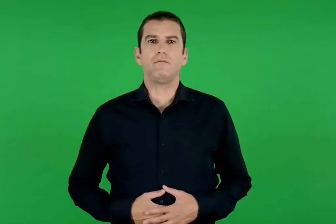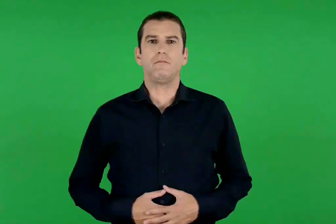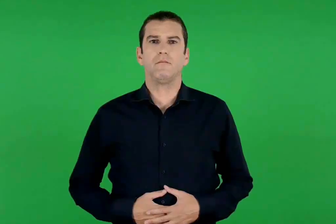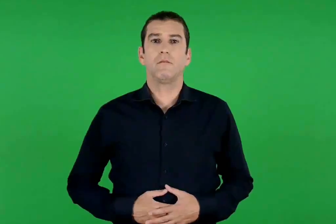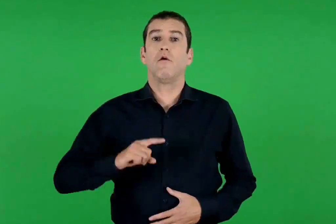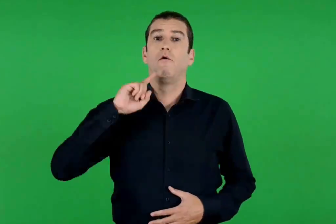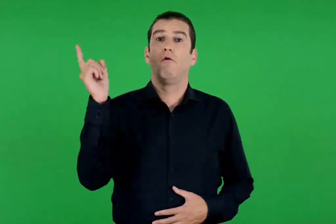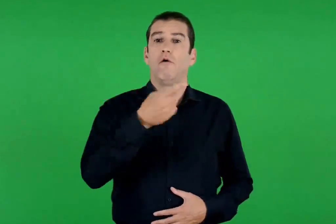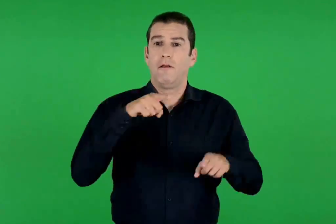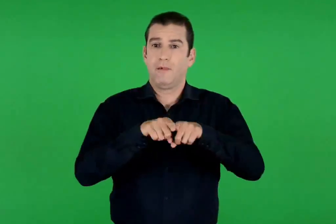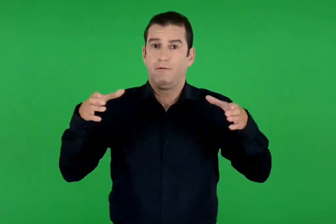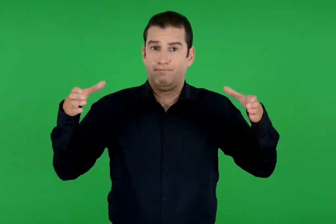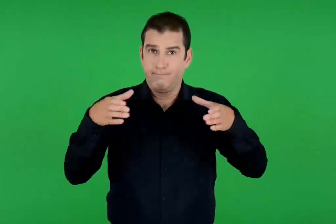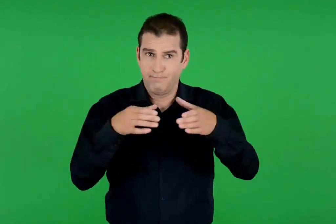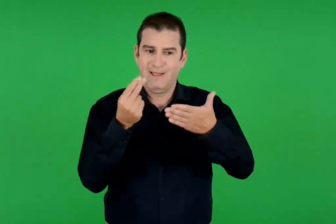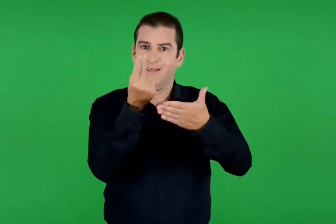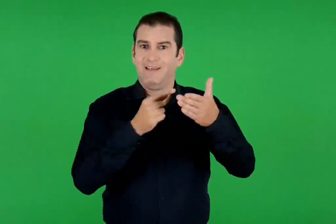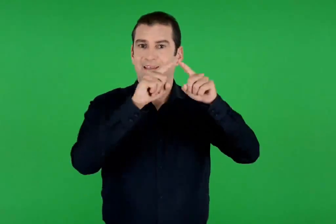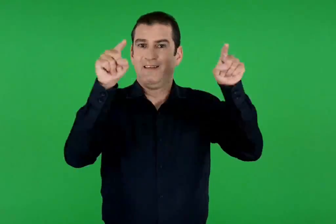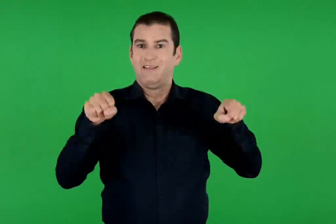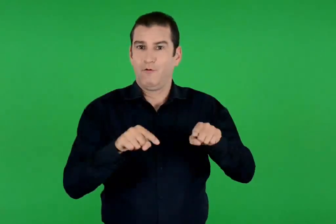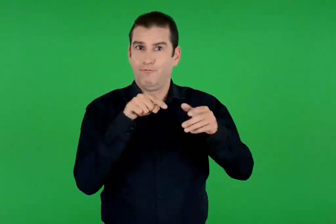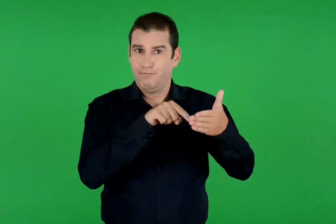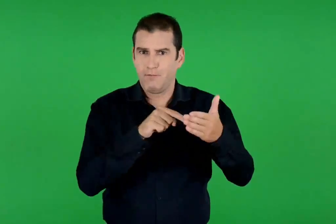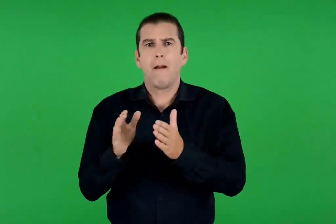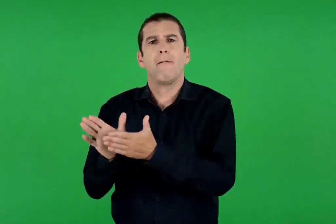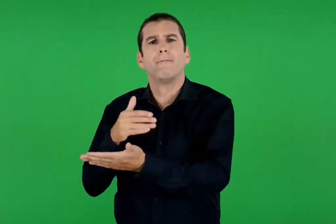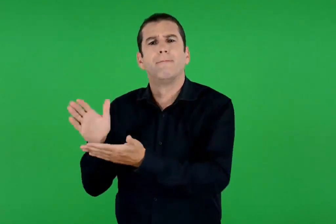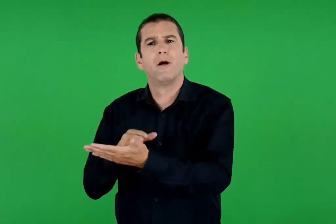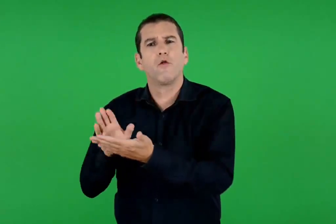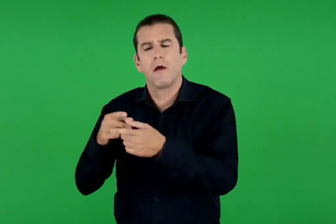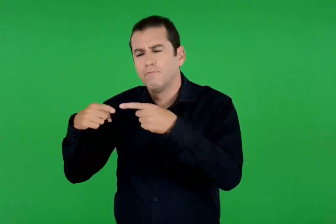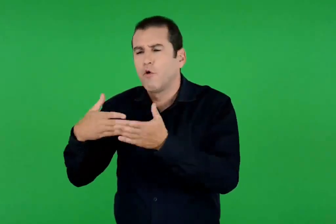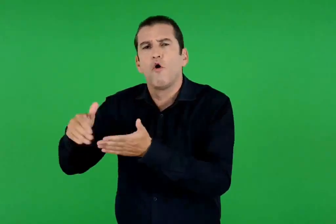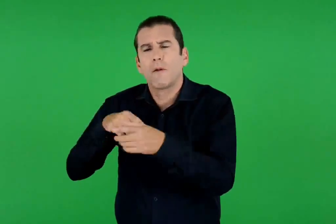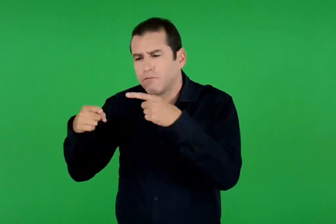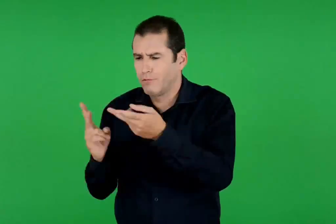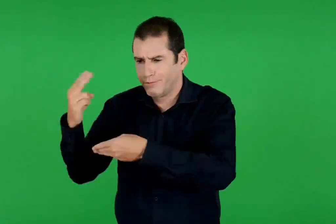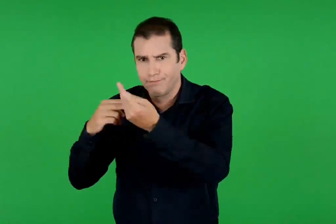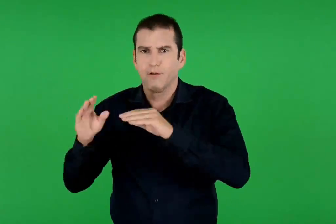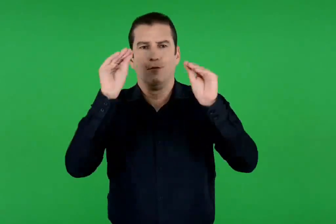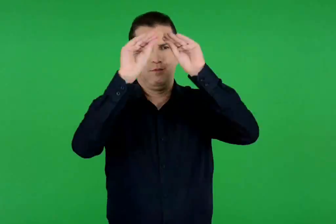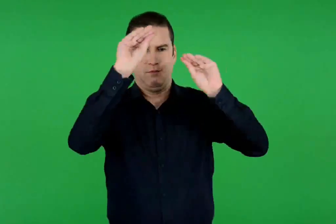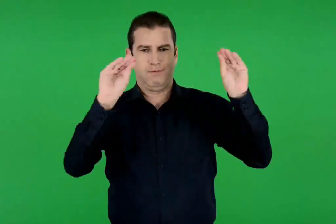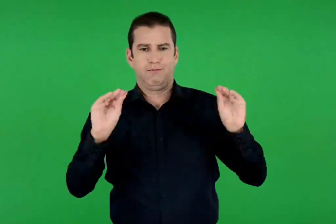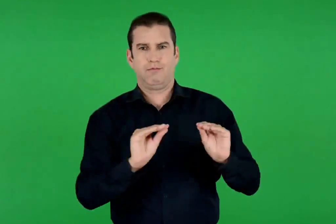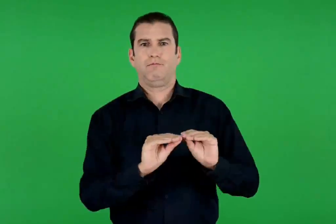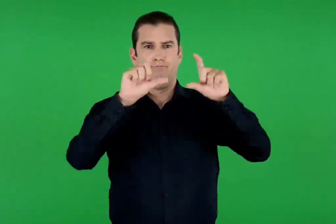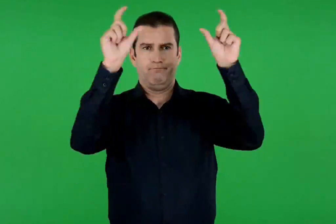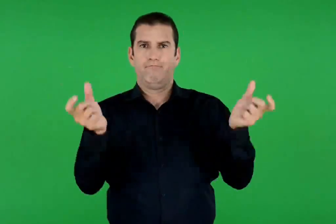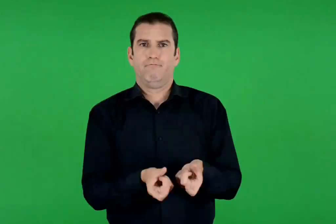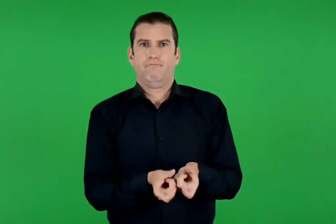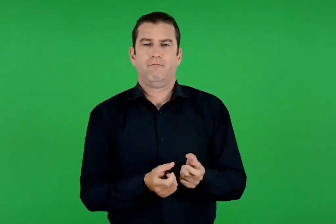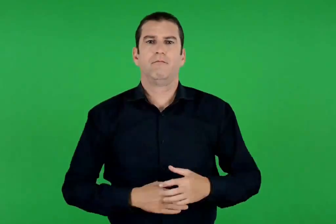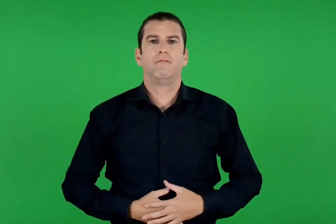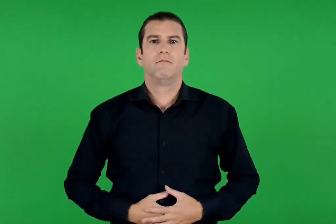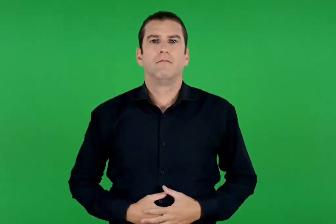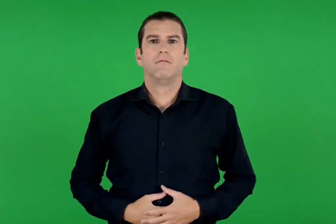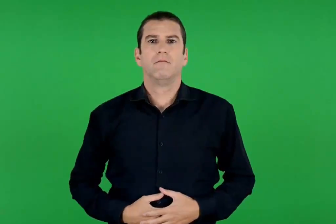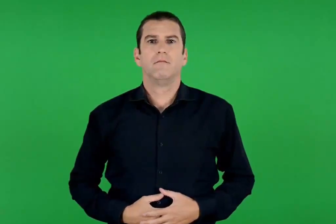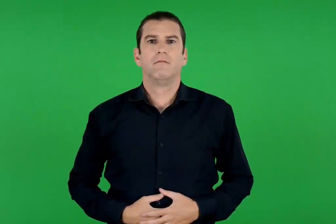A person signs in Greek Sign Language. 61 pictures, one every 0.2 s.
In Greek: όλοι μαζί μεταμορφώνουμε κατόπιν το σχέδιο σε κολλάζ με πολύχρωμα αποκόμματα από περιοδικά
